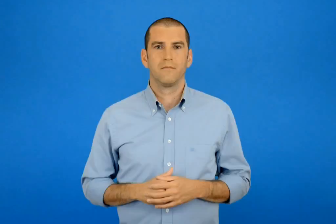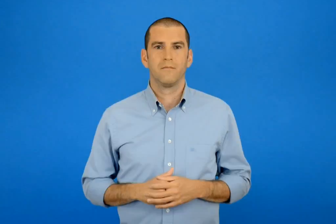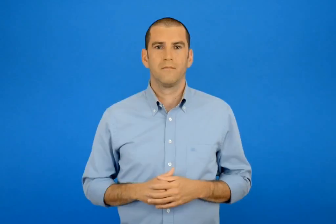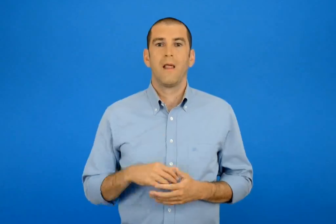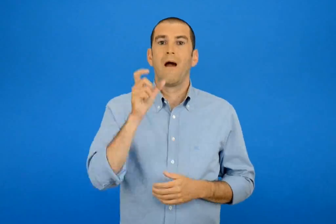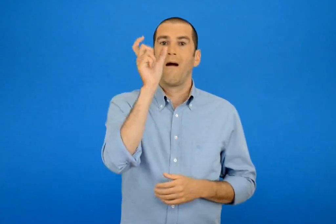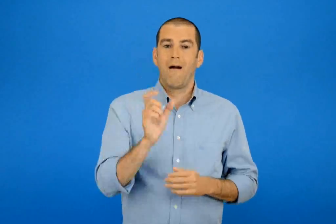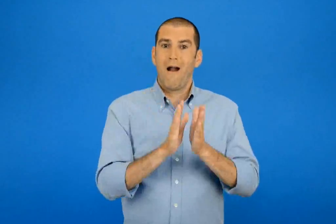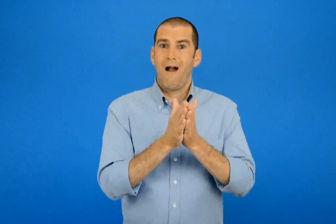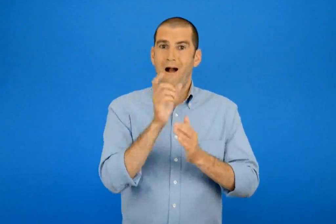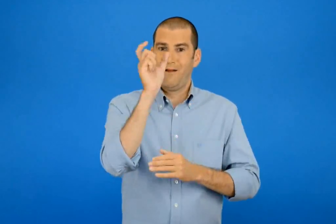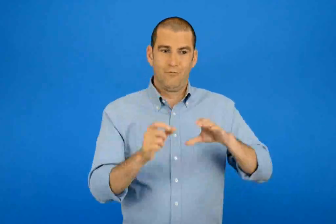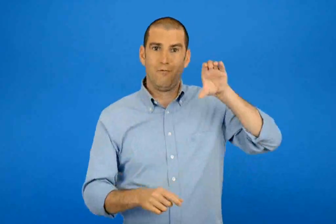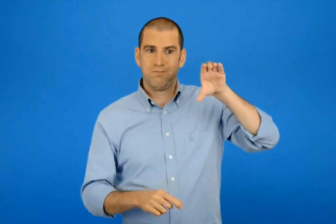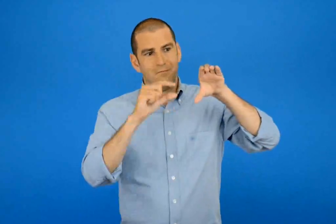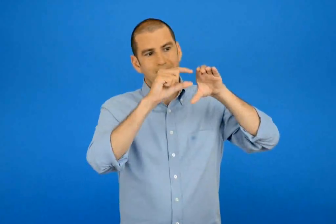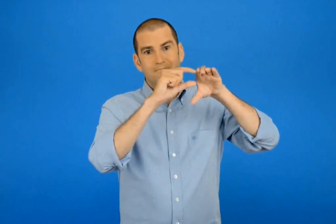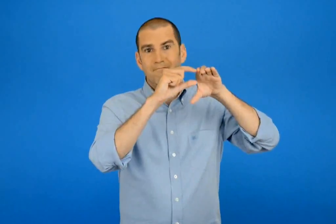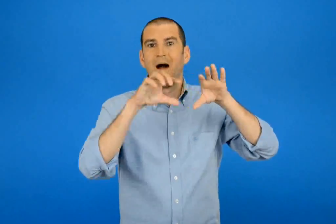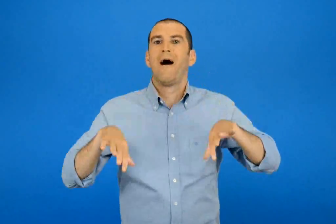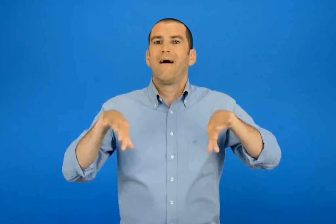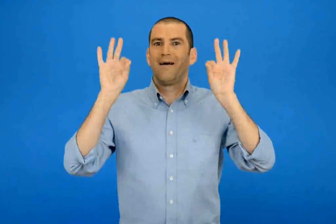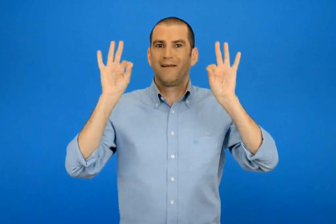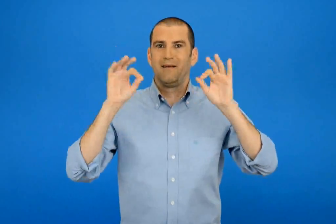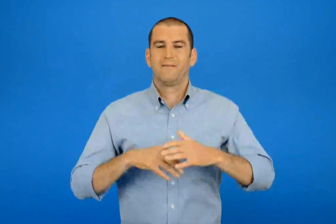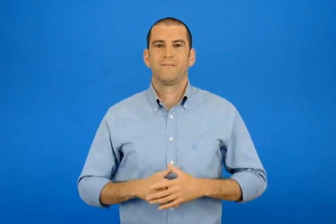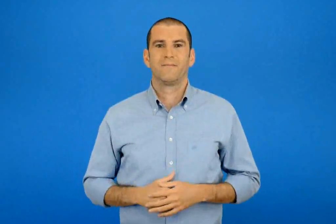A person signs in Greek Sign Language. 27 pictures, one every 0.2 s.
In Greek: αρχή του λεξικού
